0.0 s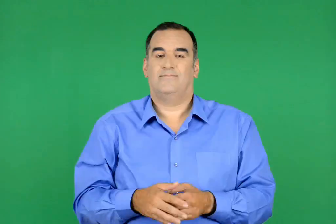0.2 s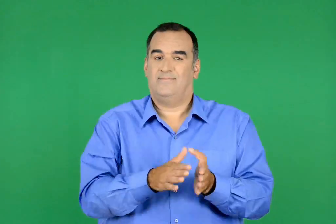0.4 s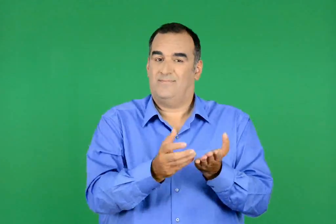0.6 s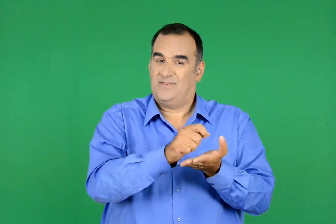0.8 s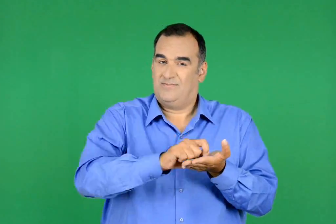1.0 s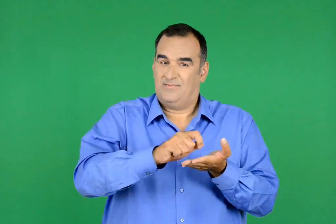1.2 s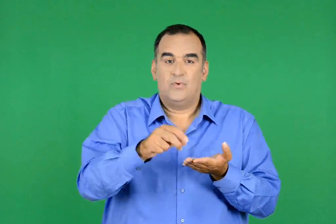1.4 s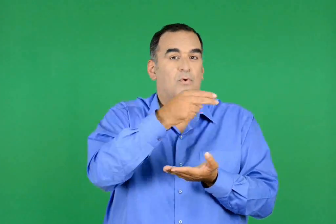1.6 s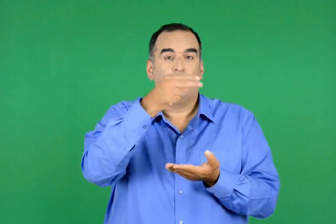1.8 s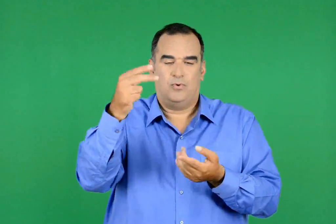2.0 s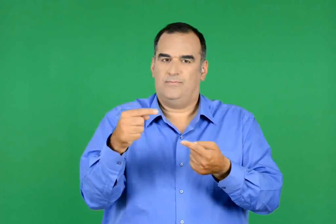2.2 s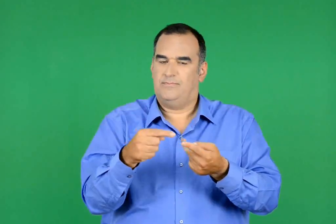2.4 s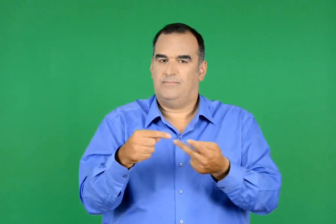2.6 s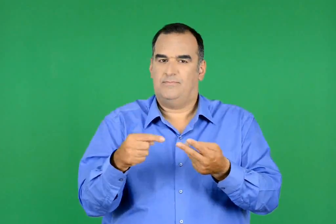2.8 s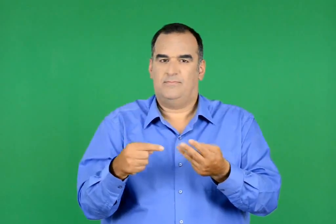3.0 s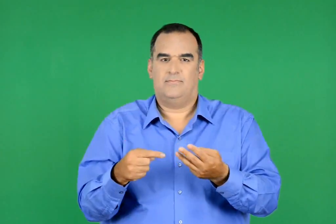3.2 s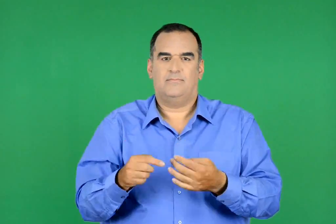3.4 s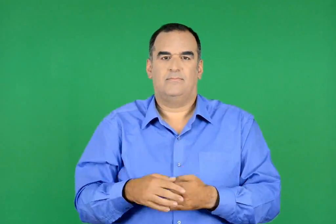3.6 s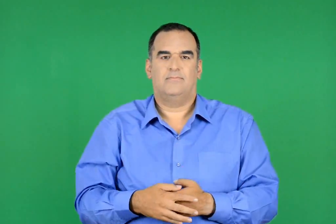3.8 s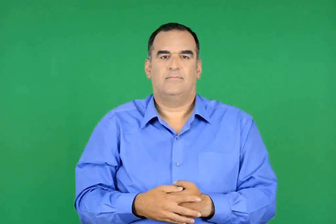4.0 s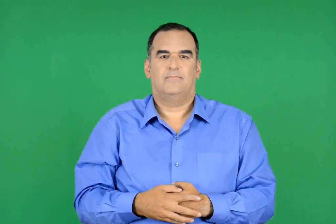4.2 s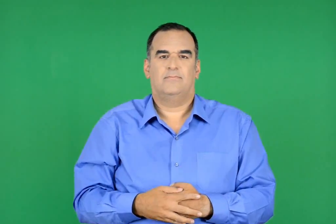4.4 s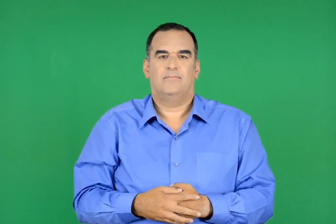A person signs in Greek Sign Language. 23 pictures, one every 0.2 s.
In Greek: από τα έργα του είναι γνωστά
